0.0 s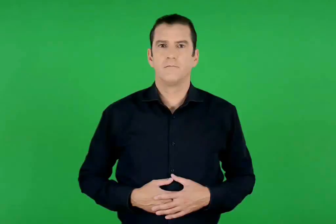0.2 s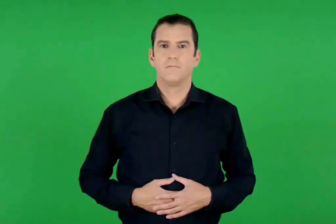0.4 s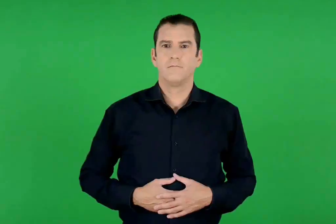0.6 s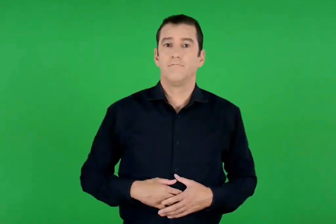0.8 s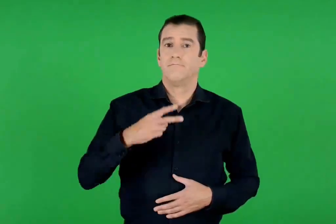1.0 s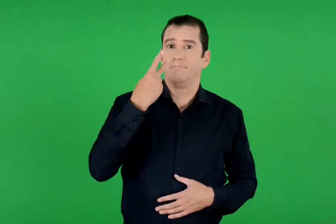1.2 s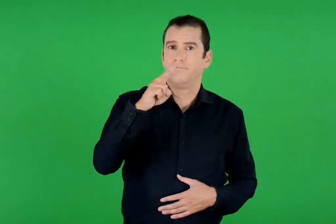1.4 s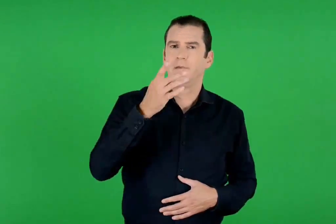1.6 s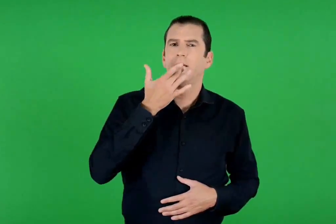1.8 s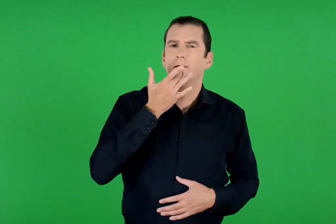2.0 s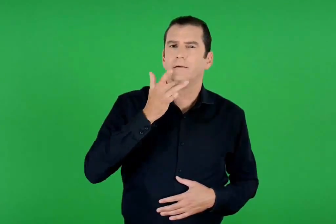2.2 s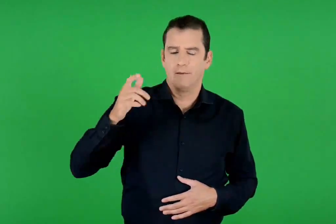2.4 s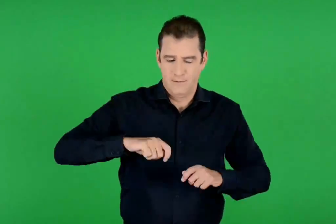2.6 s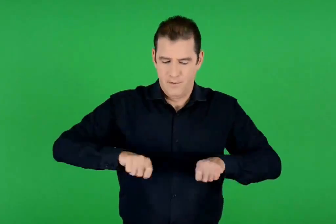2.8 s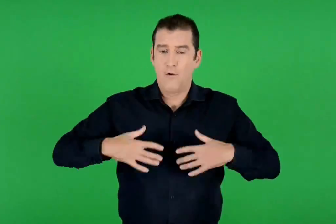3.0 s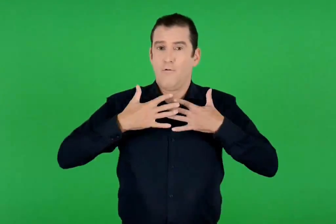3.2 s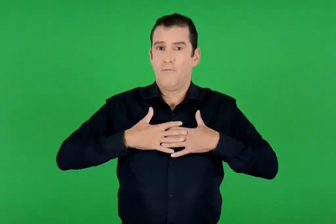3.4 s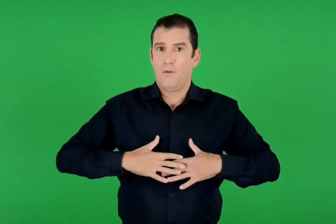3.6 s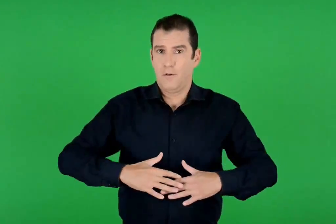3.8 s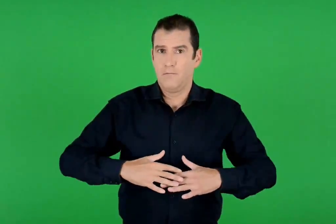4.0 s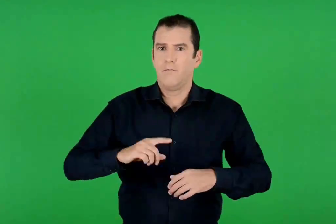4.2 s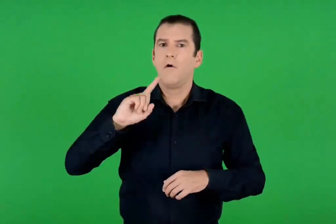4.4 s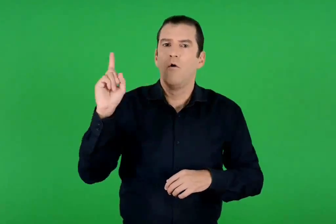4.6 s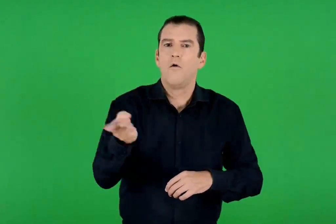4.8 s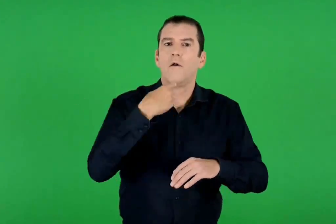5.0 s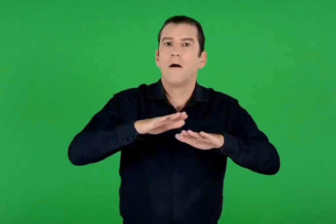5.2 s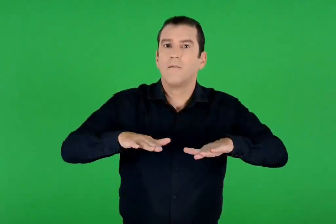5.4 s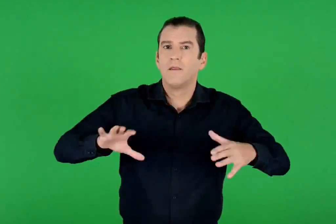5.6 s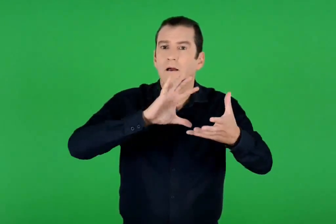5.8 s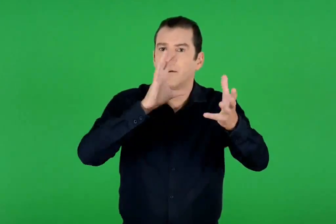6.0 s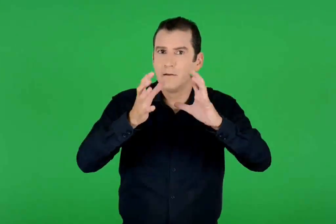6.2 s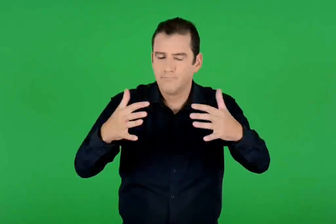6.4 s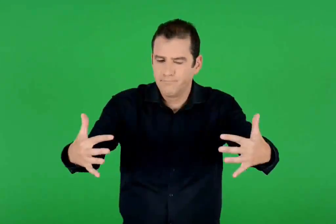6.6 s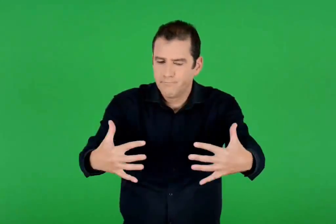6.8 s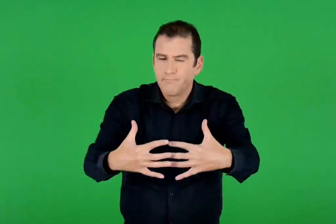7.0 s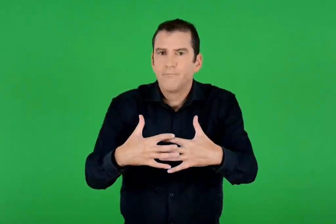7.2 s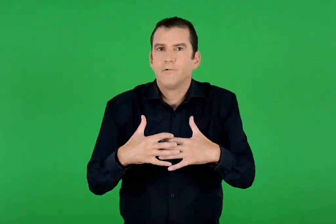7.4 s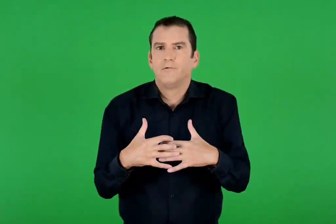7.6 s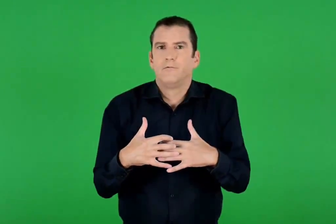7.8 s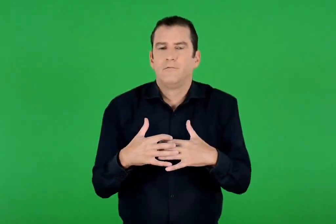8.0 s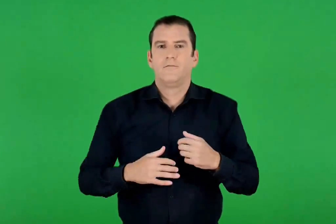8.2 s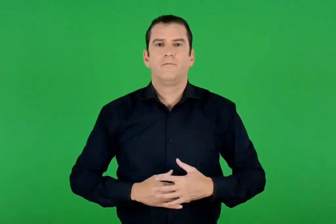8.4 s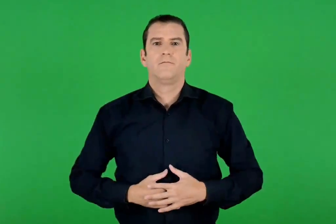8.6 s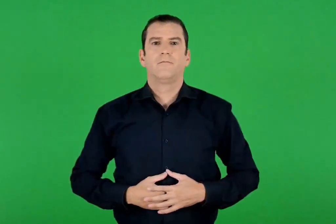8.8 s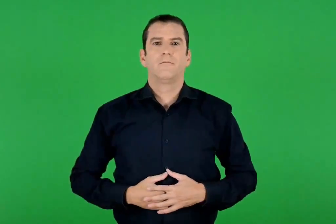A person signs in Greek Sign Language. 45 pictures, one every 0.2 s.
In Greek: πάρε στη χρυσή ποδιά σου τα παιδιά της γης κοντά σου
